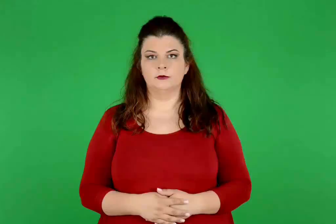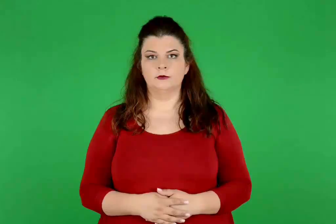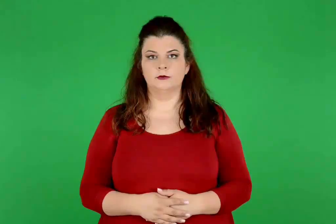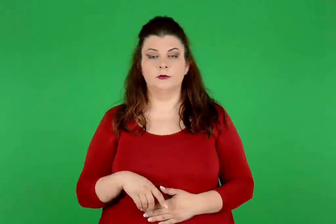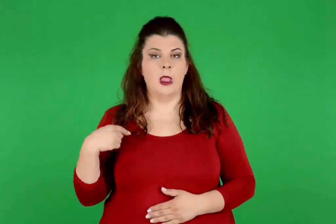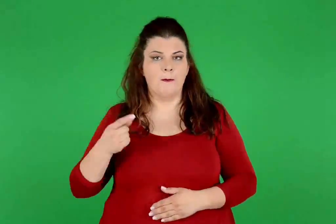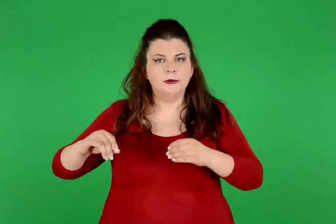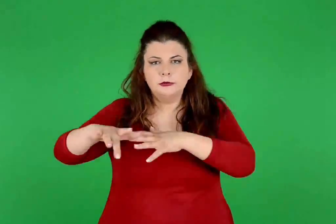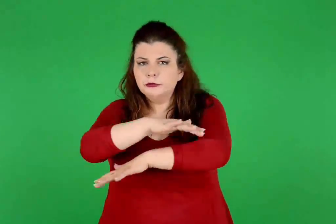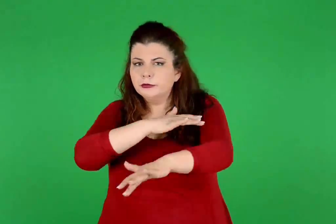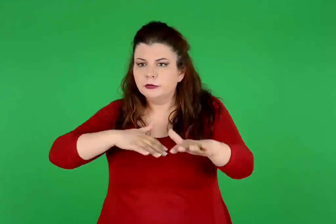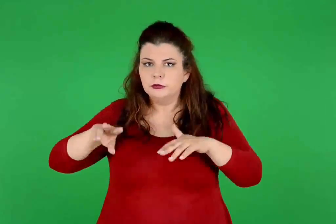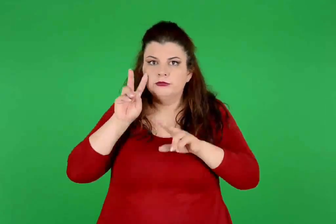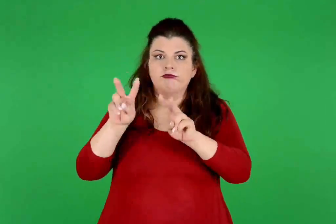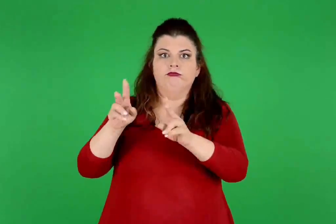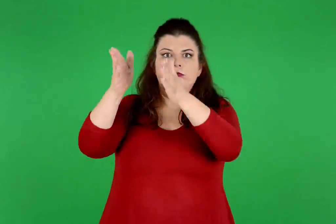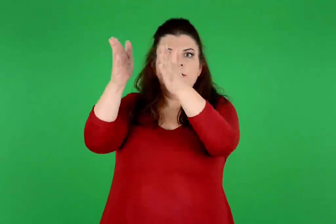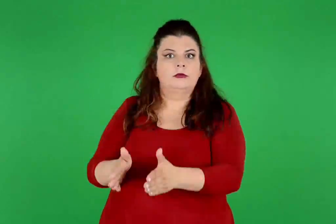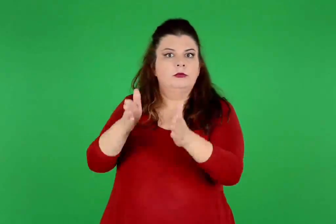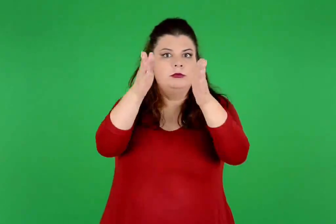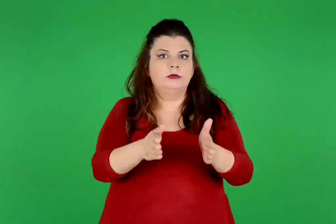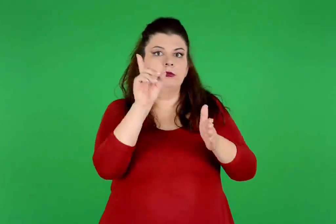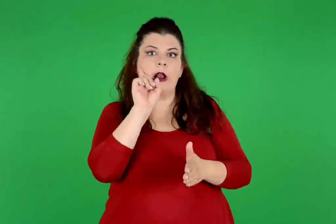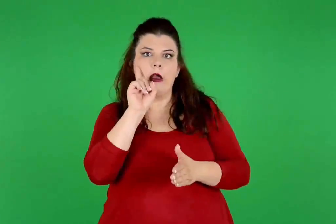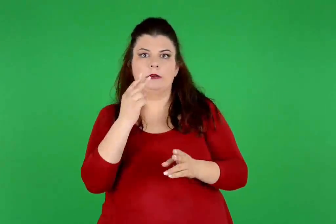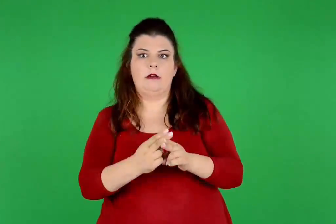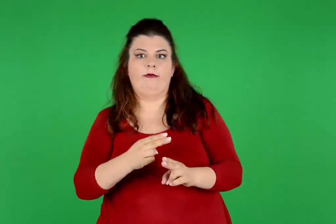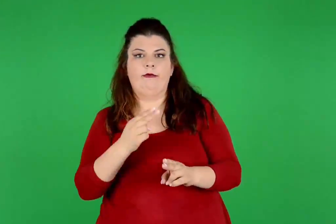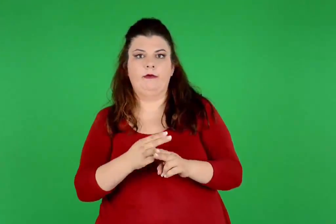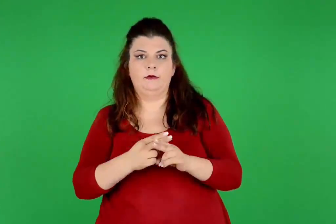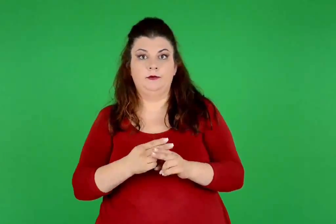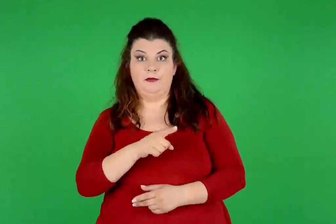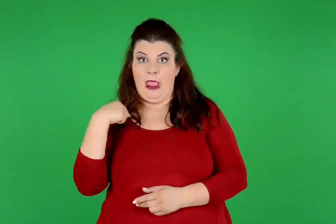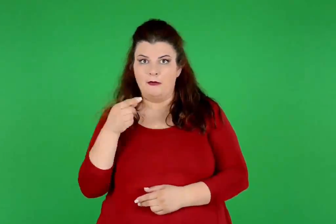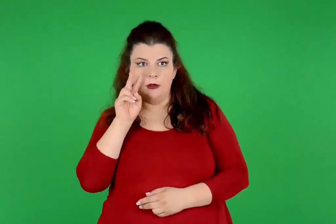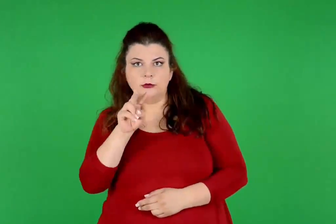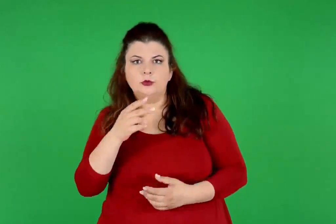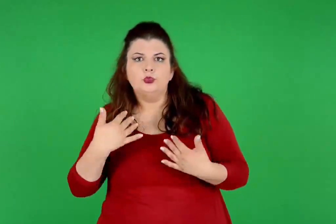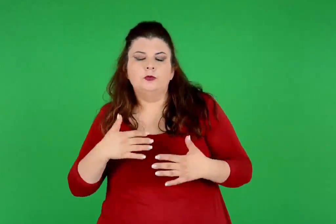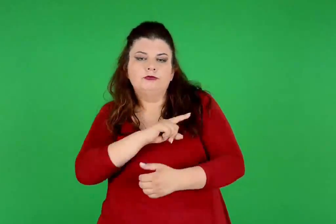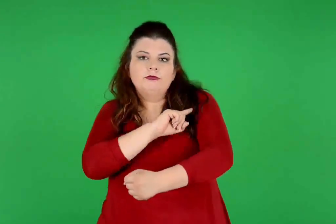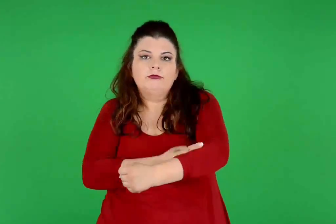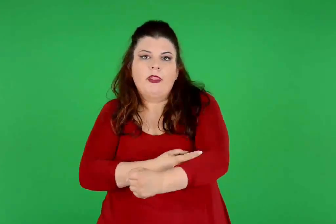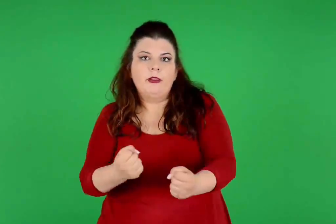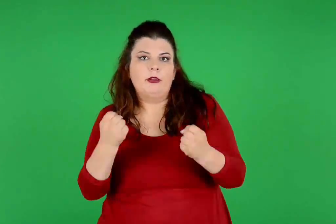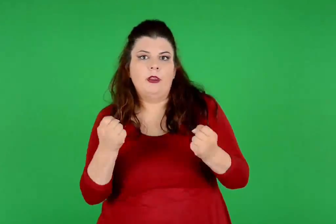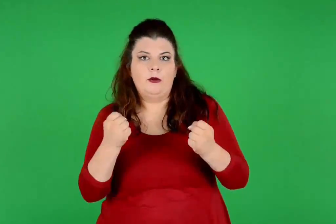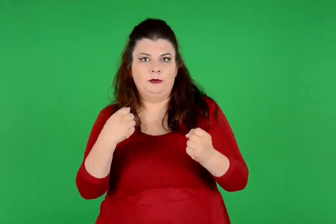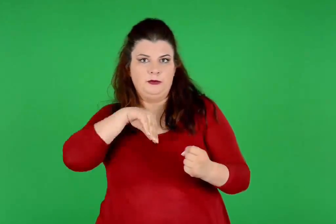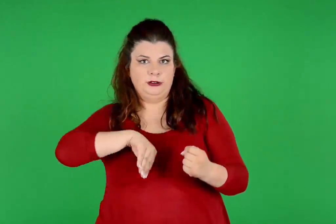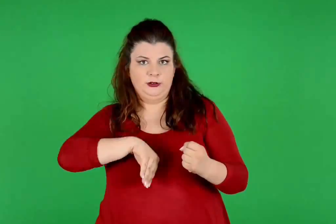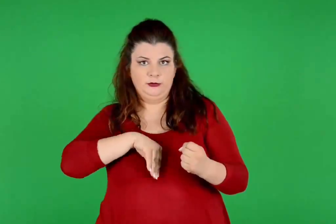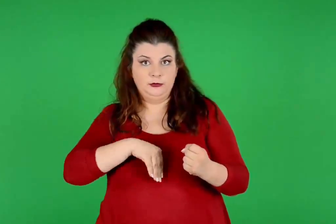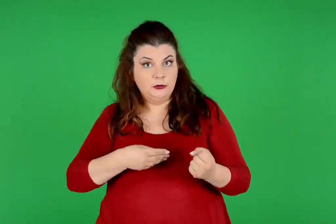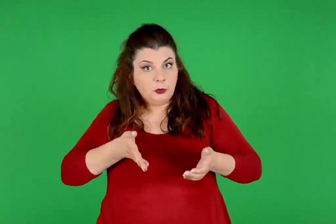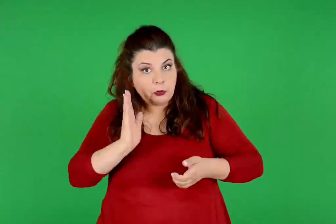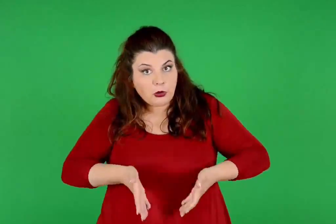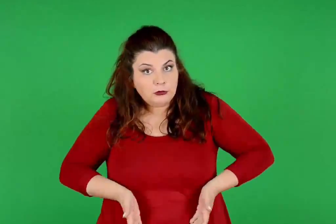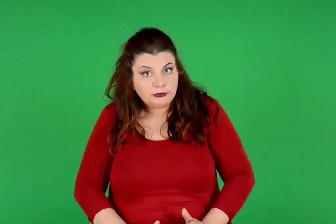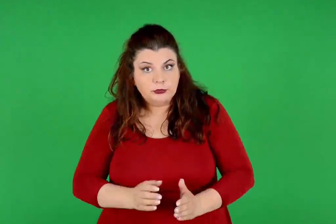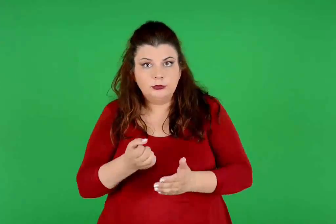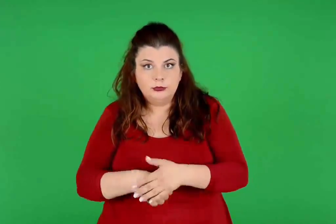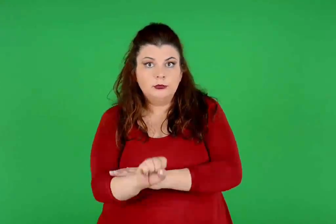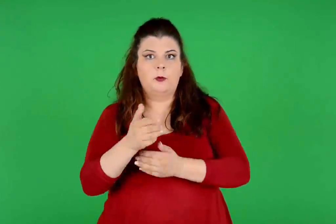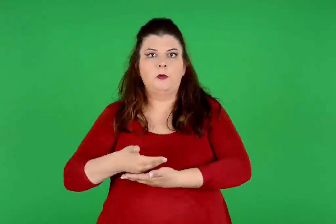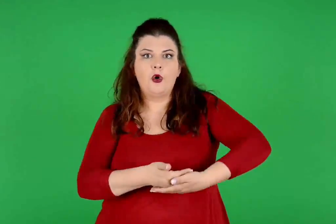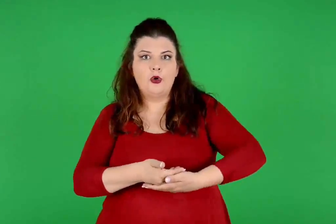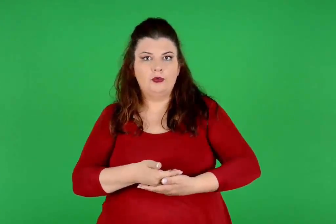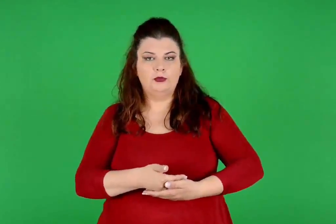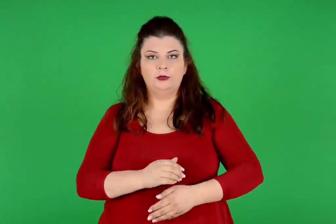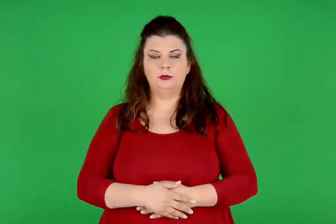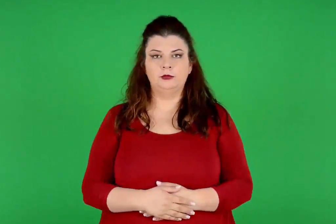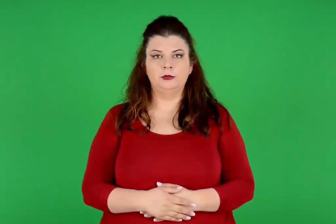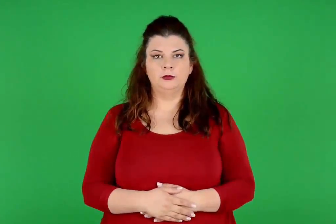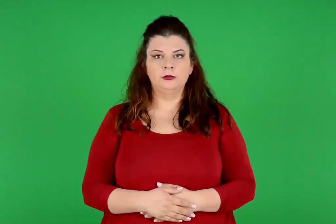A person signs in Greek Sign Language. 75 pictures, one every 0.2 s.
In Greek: ξεχωριστή θέση ανάμεσά μας είχαν οι γυναίκες. θαυμάζαμε τη δύναμη που έκρυβαν μέσα τους και μπορούσαν να φέρνουν στον κόσμο παιδιά
